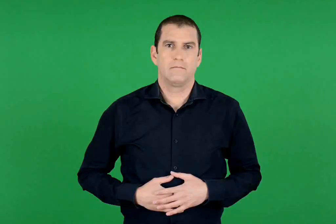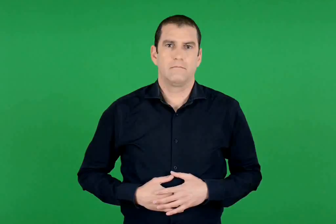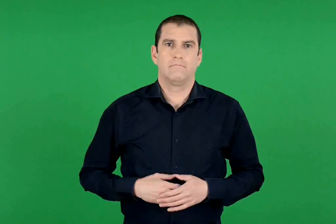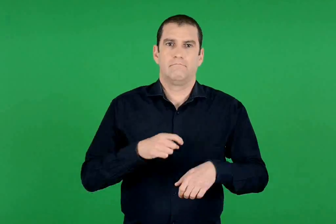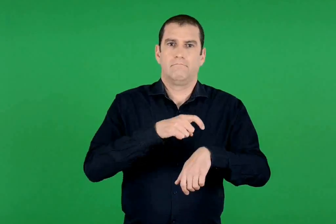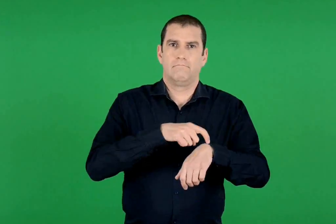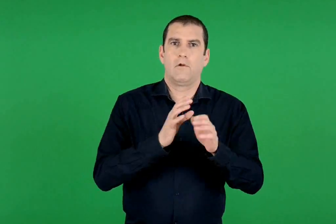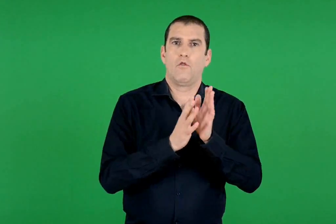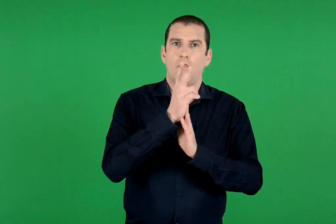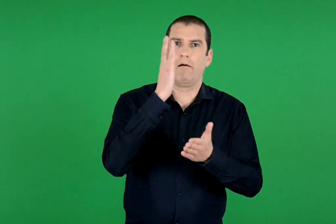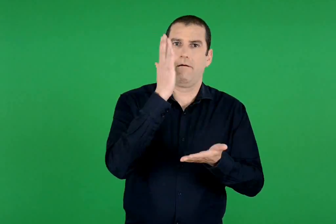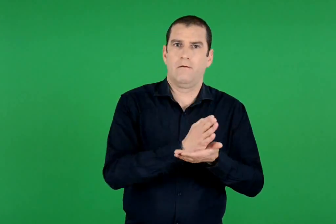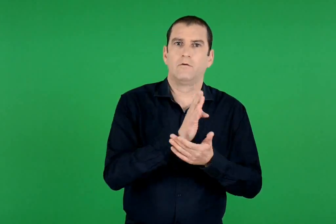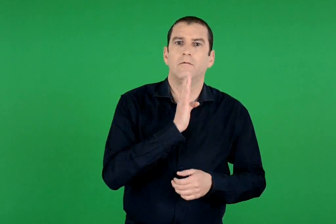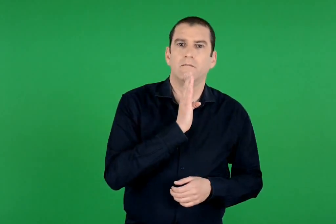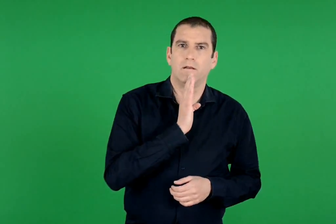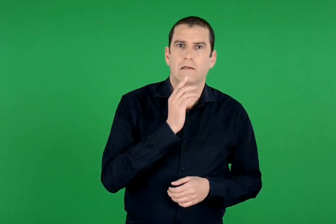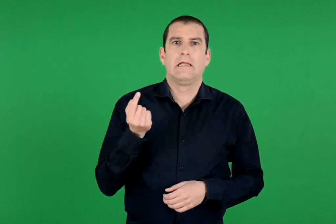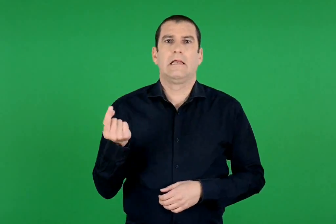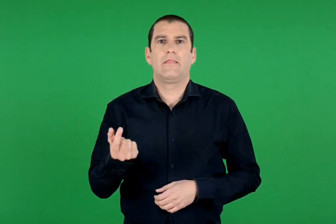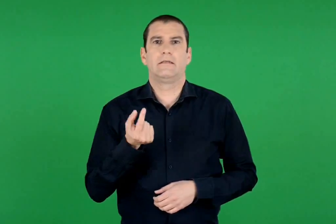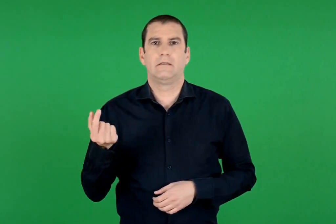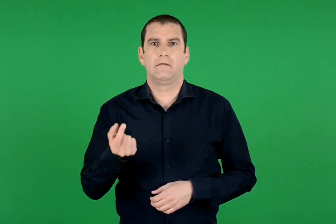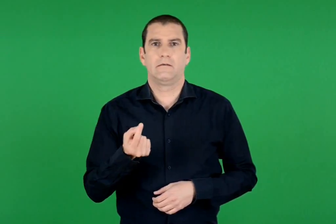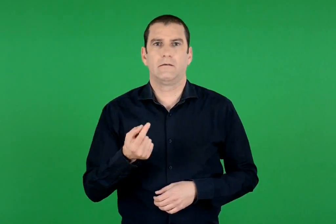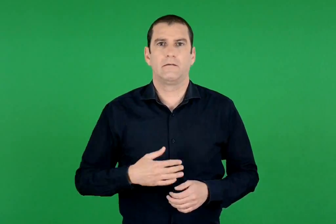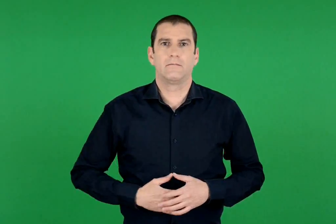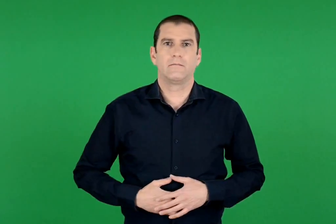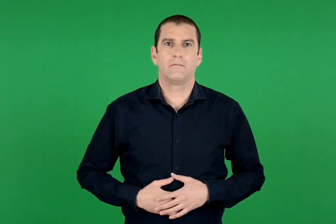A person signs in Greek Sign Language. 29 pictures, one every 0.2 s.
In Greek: 12 00 ειδήσεις
